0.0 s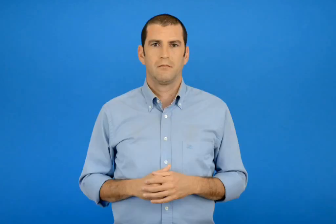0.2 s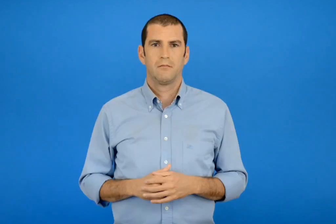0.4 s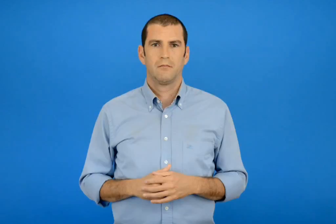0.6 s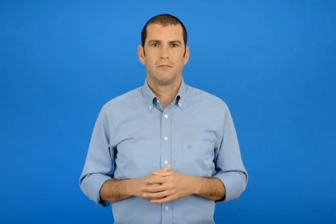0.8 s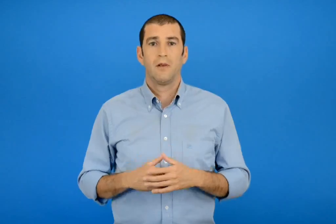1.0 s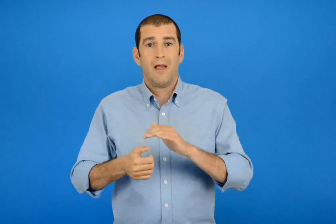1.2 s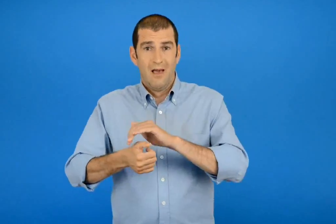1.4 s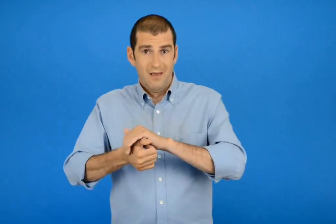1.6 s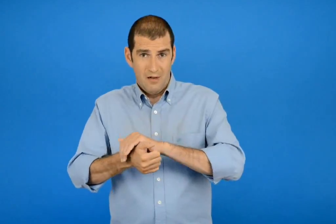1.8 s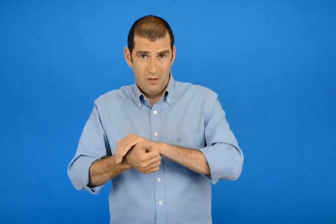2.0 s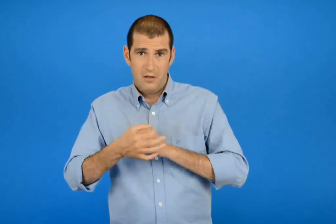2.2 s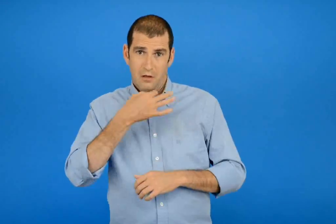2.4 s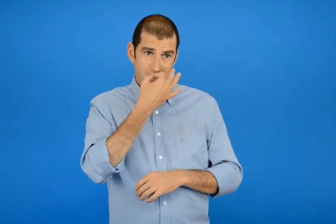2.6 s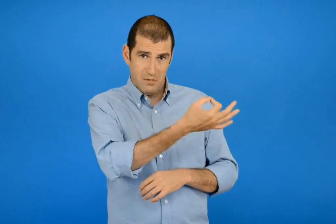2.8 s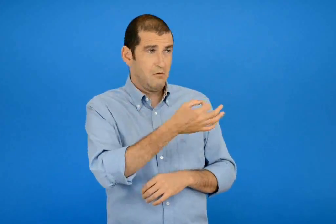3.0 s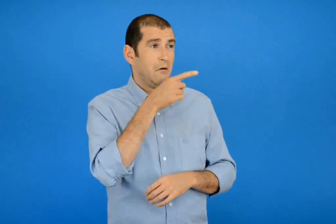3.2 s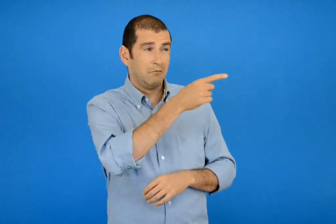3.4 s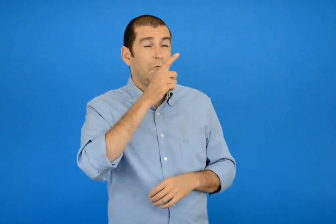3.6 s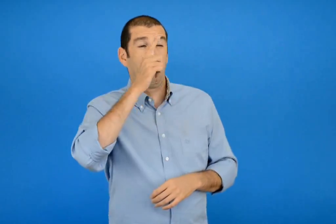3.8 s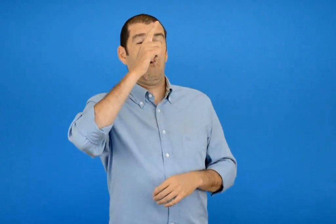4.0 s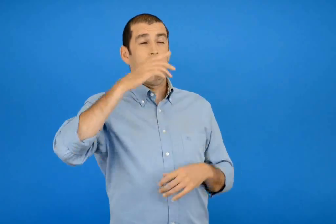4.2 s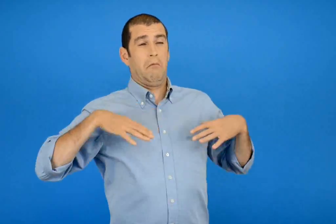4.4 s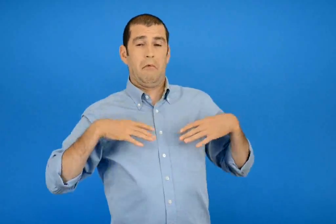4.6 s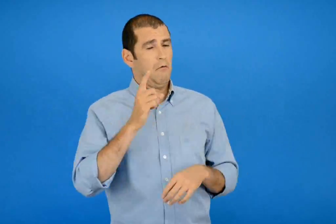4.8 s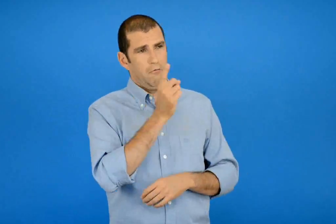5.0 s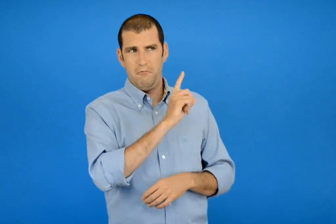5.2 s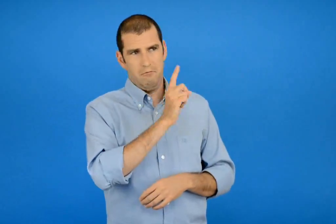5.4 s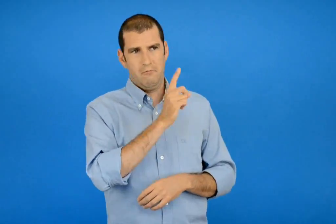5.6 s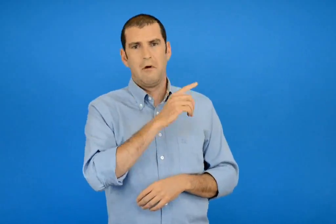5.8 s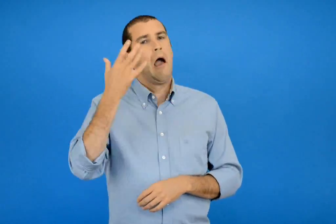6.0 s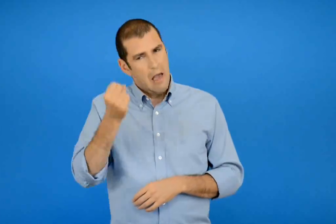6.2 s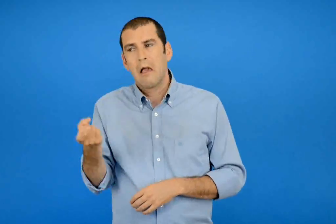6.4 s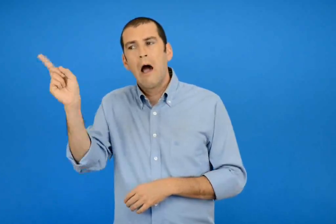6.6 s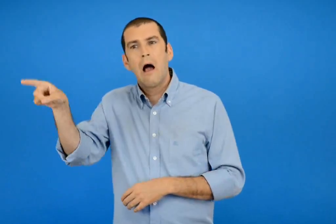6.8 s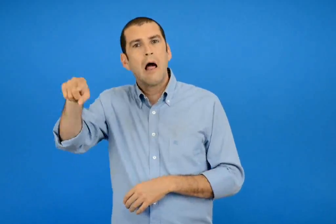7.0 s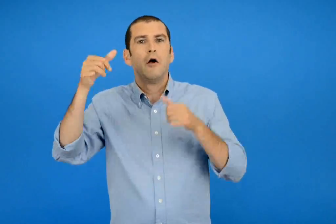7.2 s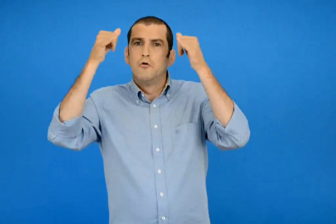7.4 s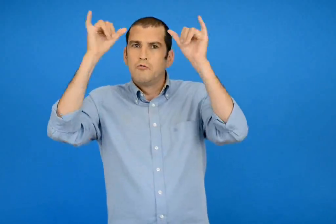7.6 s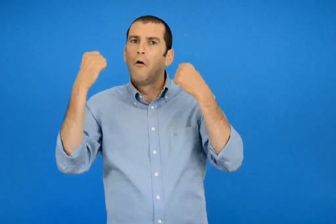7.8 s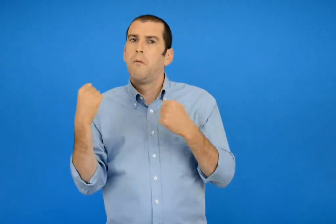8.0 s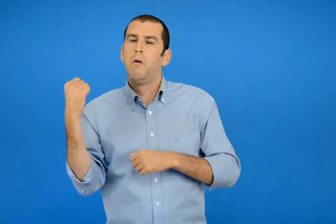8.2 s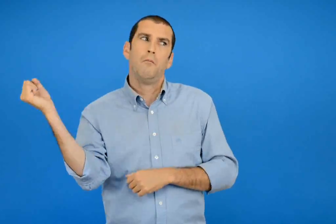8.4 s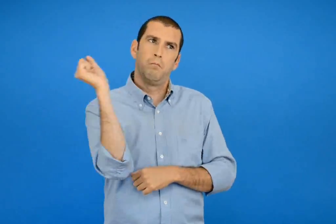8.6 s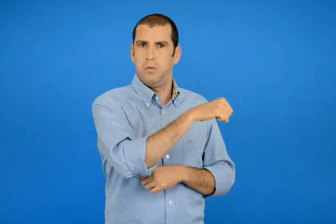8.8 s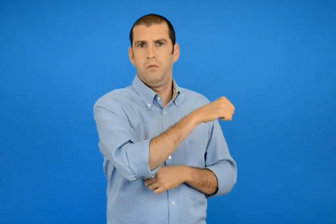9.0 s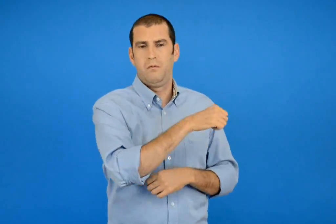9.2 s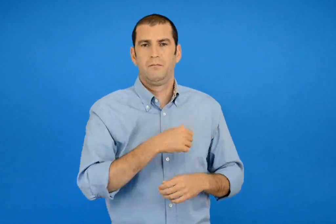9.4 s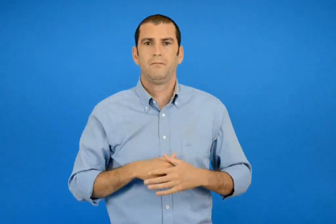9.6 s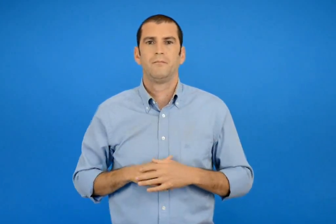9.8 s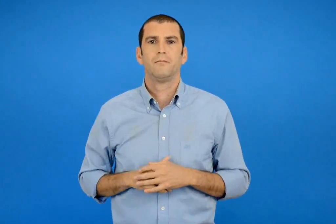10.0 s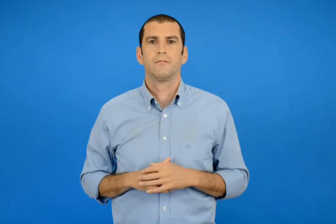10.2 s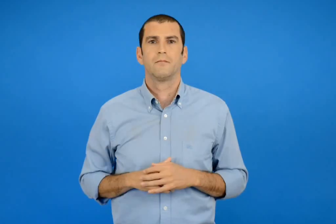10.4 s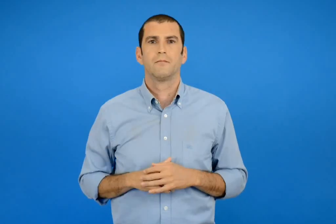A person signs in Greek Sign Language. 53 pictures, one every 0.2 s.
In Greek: η χελώνα του έλεγε μην υπερηφανεύεσαι λαγέ υπάρχουν πολλοί που μπορούν να σε νικήσουν
